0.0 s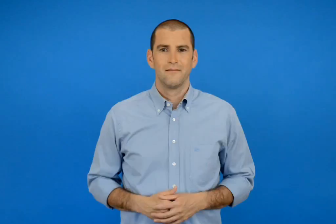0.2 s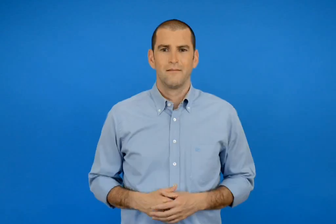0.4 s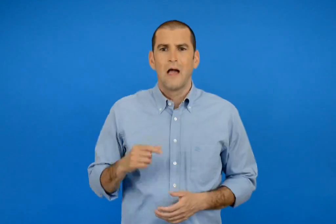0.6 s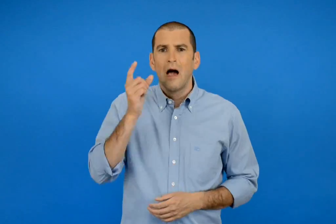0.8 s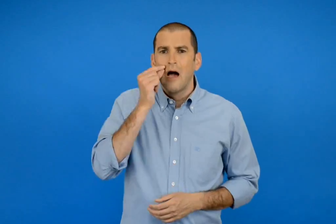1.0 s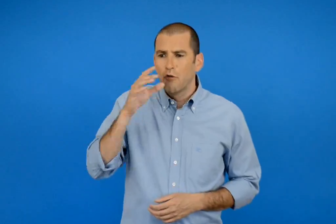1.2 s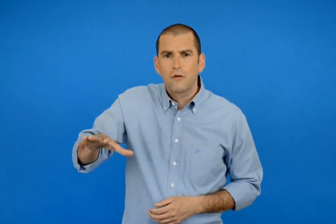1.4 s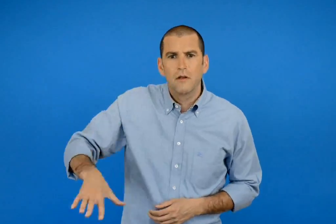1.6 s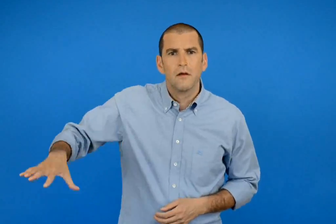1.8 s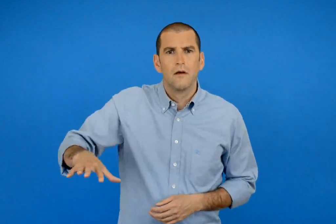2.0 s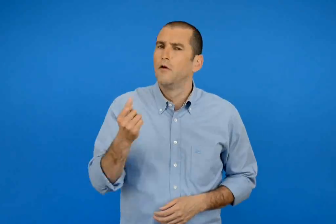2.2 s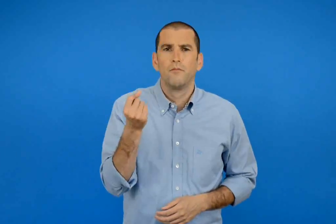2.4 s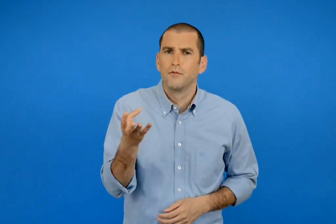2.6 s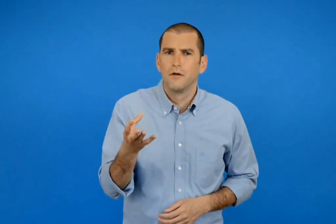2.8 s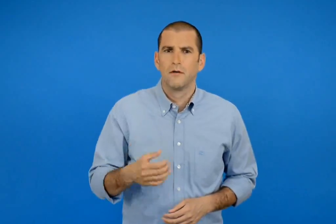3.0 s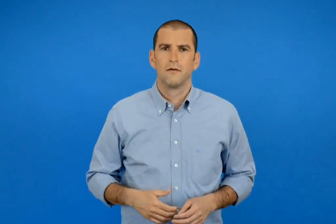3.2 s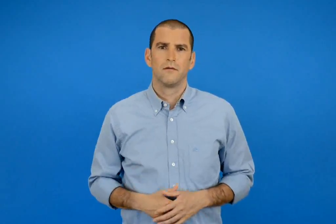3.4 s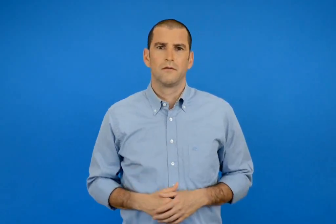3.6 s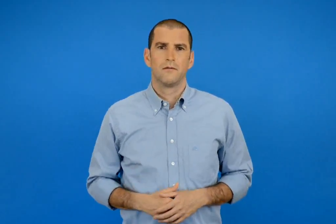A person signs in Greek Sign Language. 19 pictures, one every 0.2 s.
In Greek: πόσα ήταν τα αγόρια ;
